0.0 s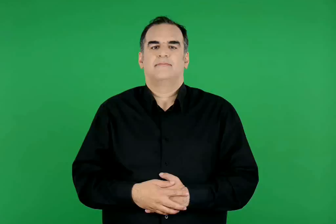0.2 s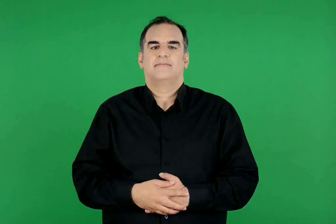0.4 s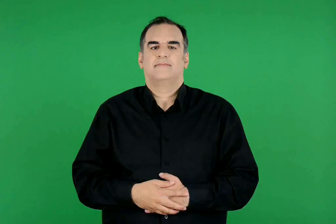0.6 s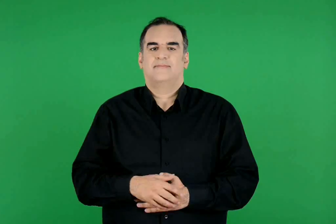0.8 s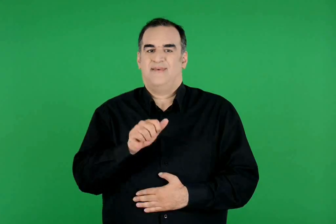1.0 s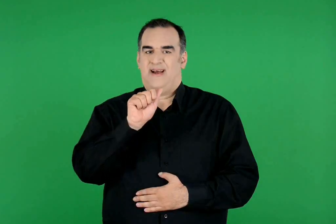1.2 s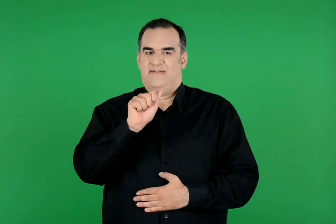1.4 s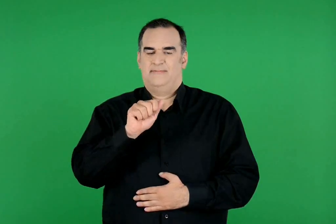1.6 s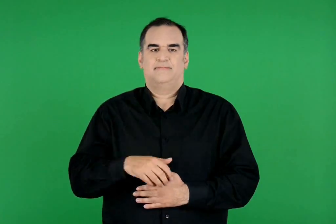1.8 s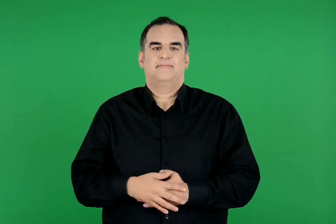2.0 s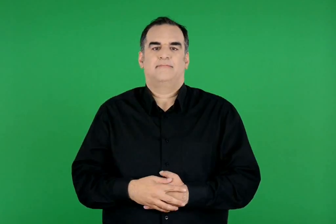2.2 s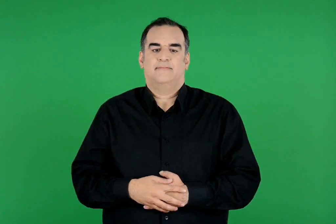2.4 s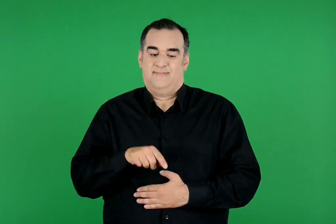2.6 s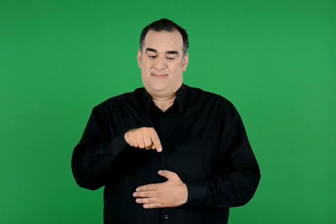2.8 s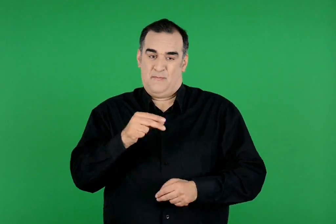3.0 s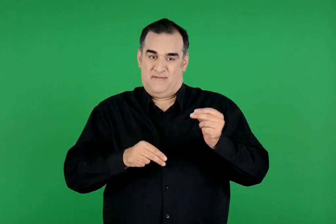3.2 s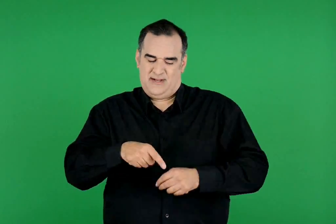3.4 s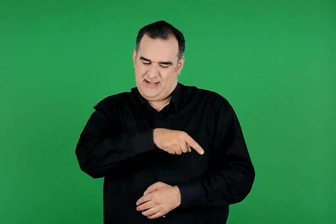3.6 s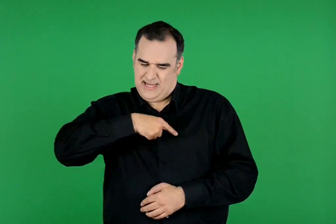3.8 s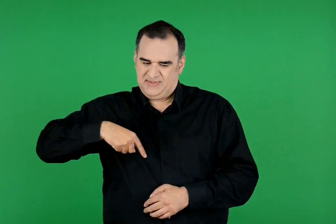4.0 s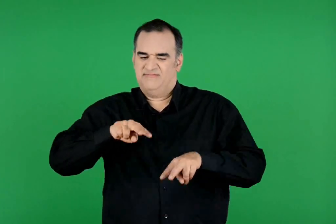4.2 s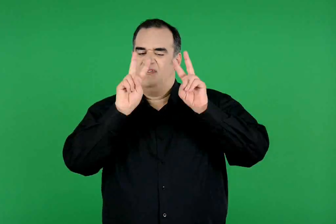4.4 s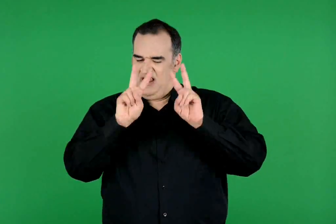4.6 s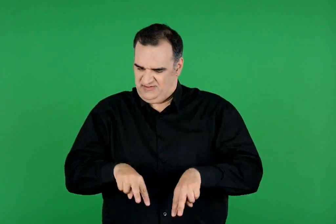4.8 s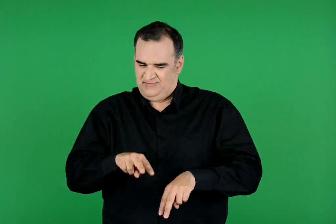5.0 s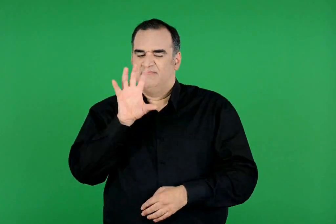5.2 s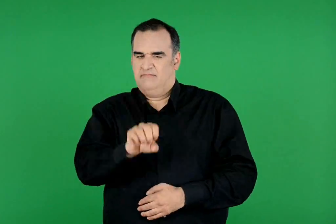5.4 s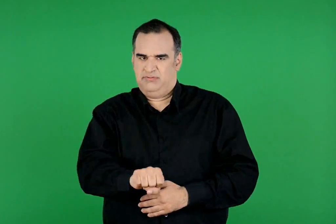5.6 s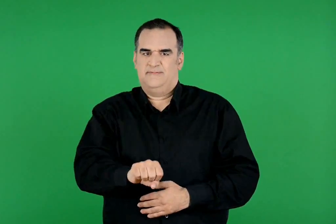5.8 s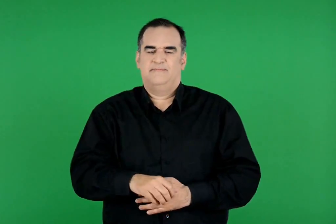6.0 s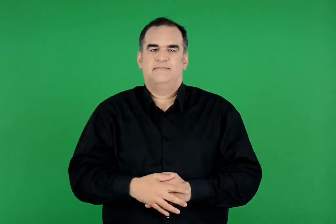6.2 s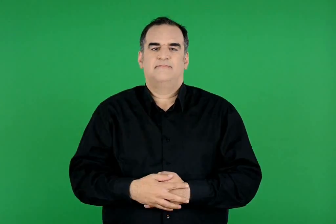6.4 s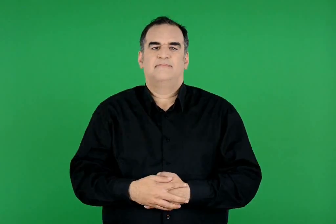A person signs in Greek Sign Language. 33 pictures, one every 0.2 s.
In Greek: α αναγνωρίζουμε το πρόβλημα
